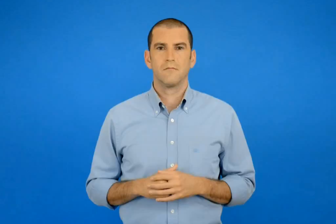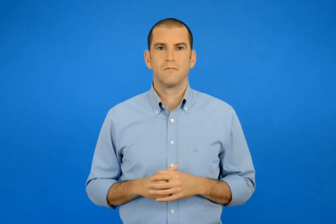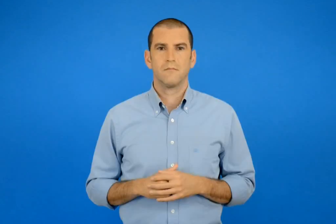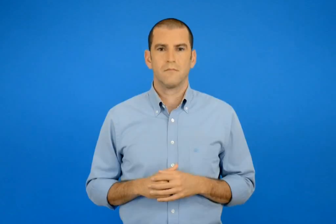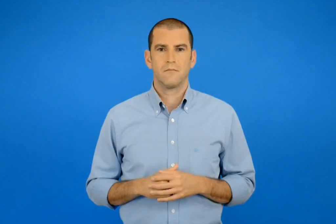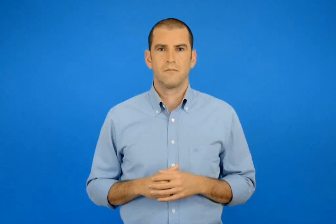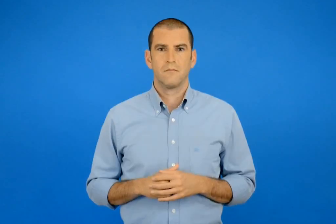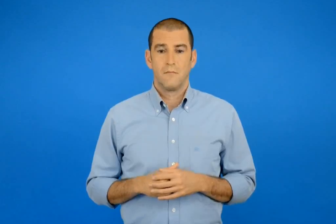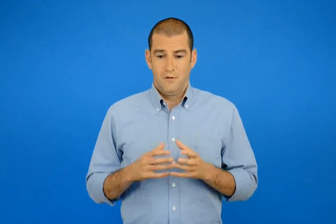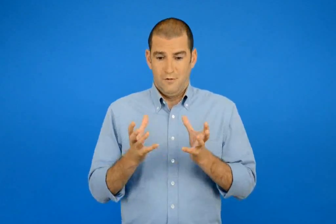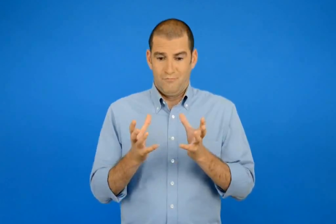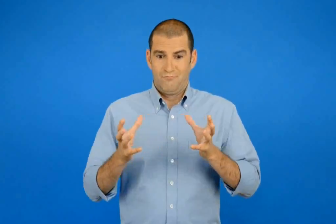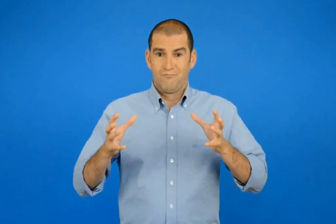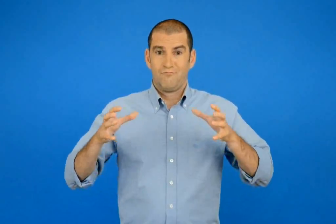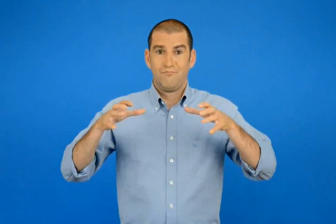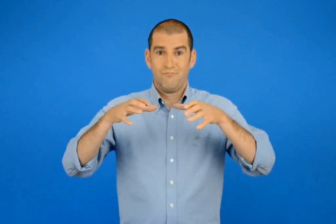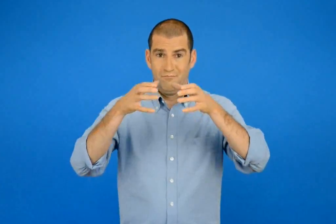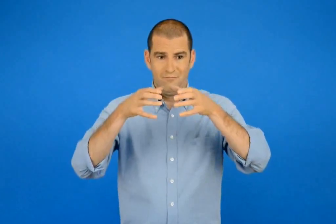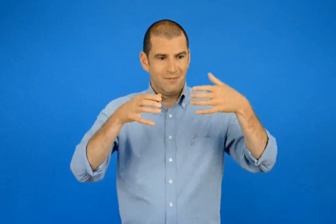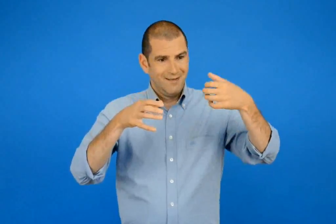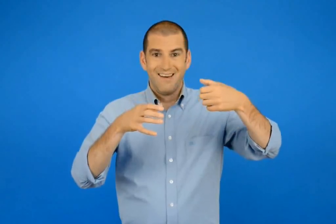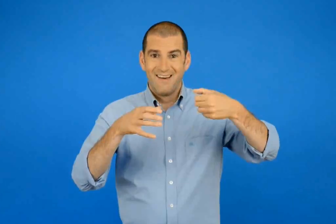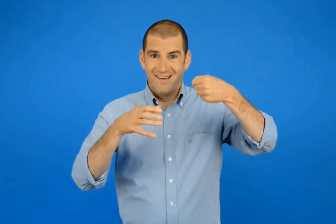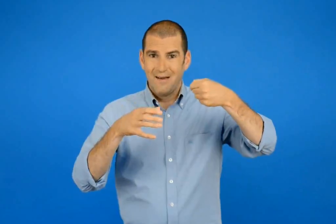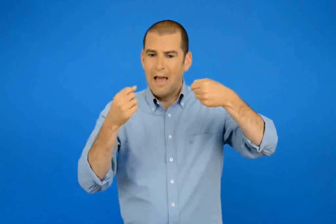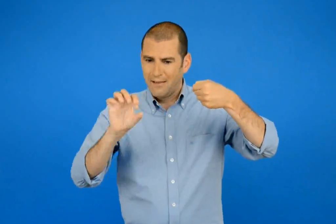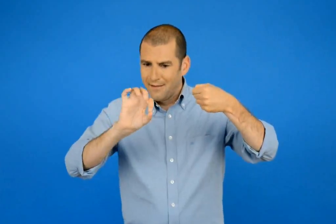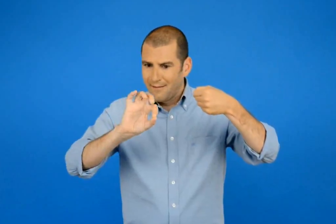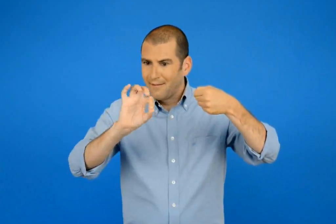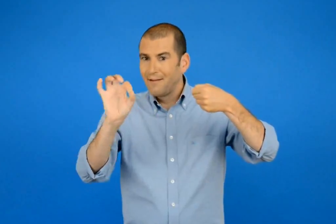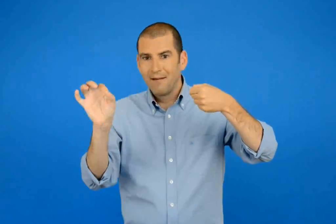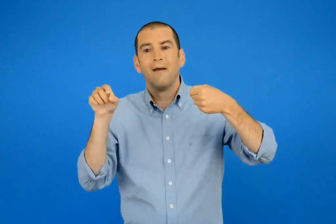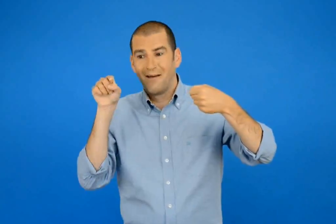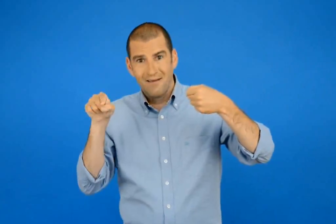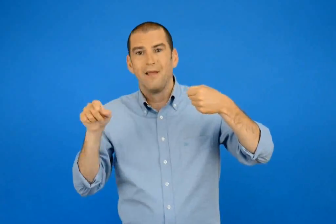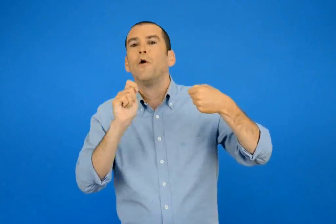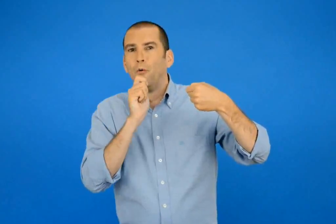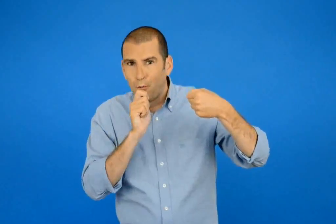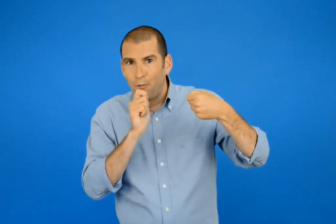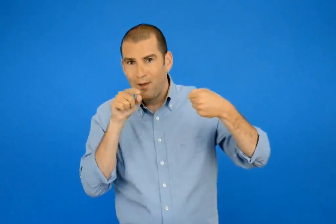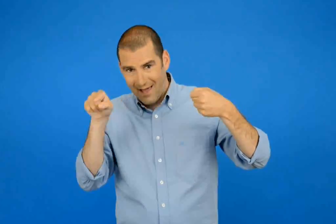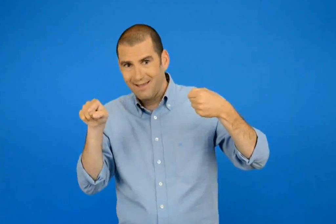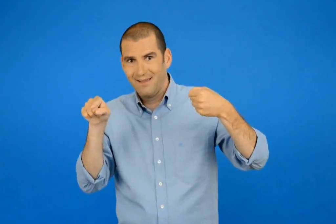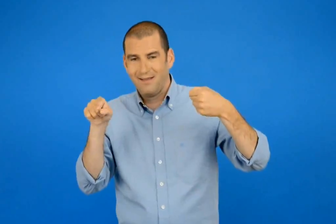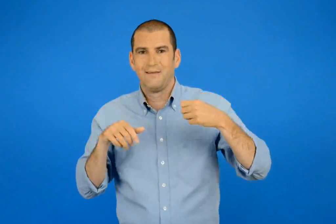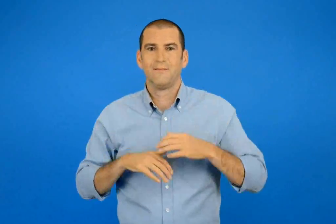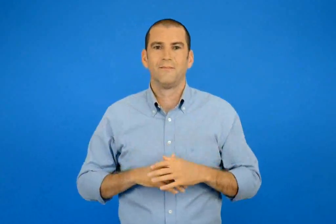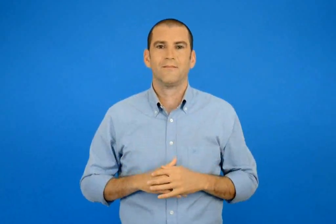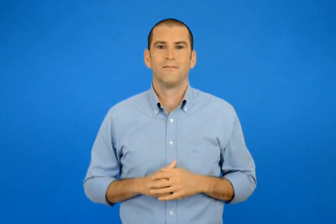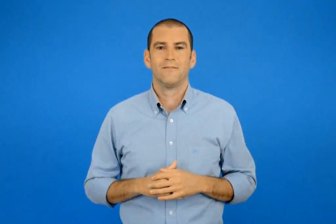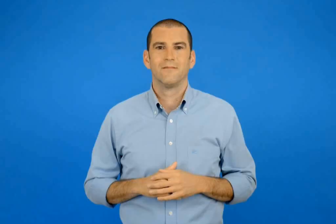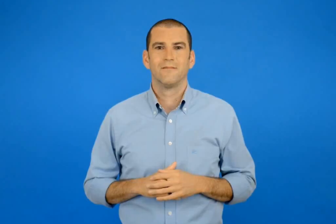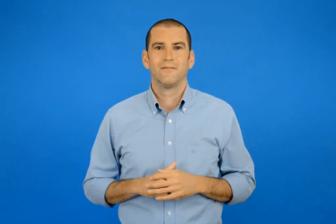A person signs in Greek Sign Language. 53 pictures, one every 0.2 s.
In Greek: πλαγιά και στο ύψος του χερουλιού ξεκινά ένα μικρό πήλινο σωληνάκι από οπού κάνεις σφυρίζει
